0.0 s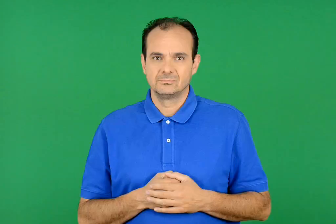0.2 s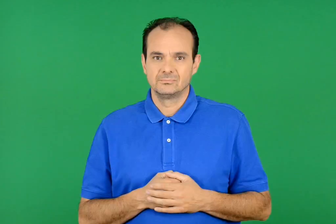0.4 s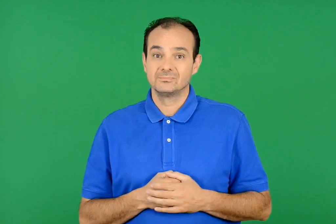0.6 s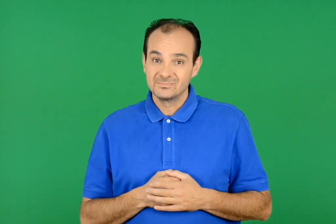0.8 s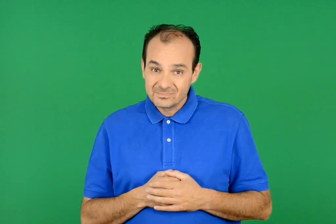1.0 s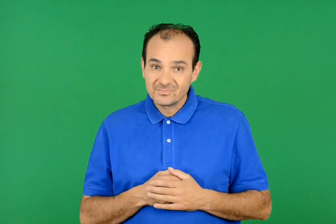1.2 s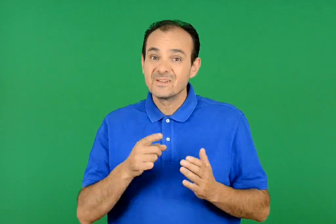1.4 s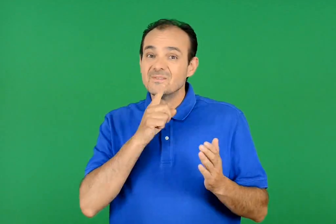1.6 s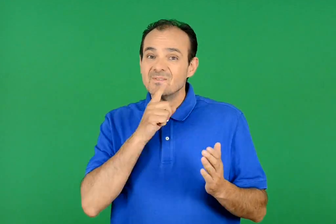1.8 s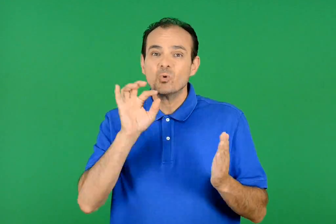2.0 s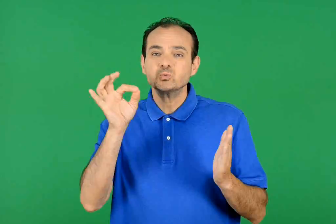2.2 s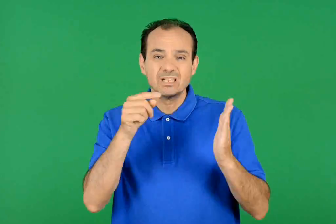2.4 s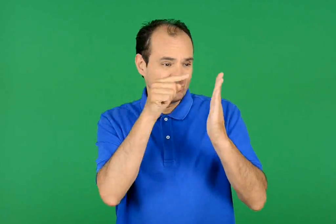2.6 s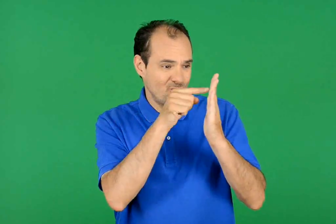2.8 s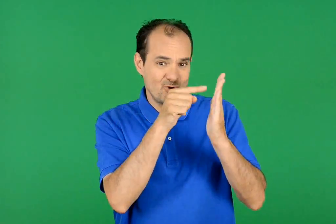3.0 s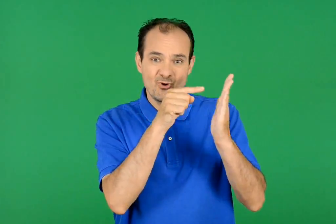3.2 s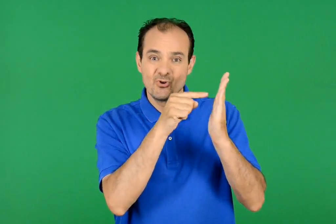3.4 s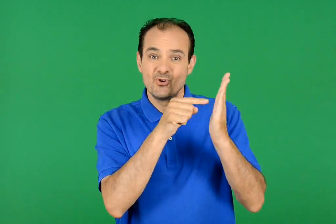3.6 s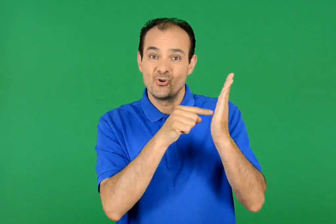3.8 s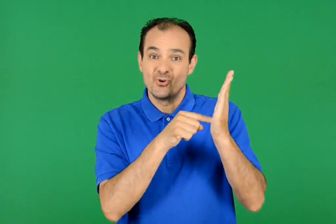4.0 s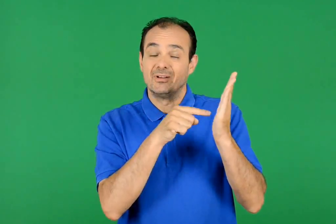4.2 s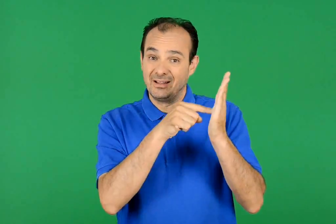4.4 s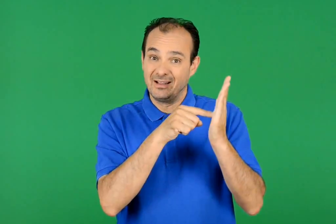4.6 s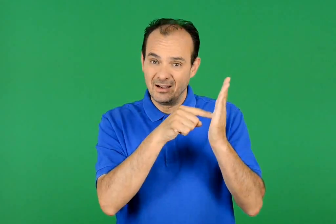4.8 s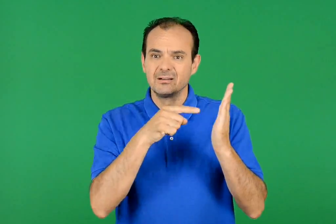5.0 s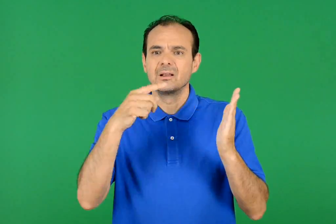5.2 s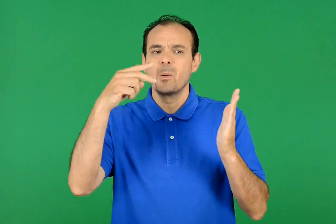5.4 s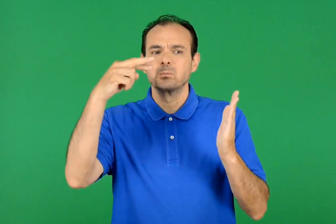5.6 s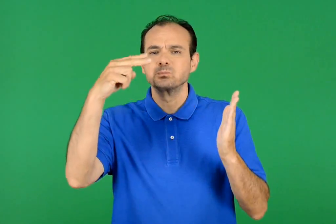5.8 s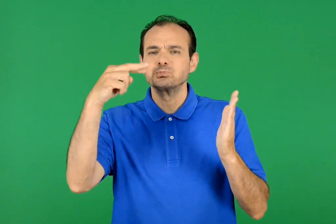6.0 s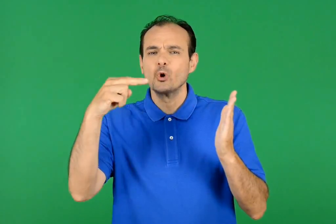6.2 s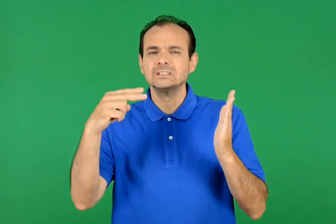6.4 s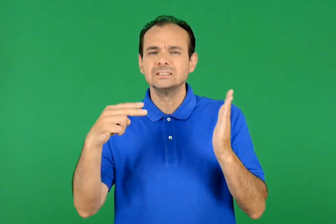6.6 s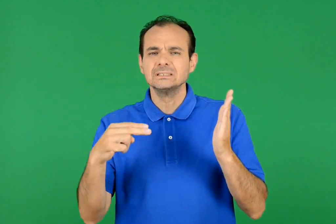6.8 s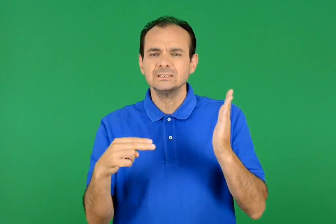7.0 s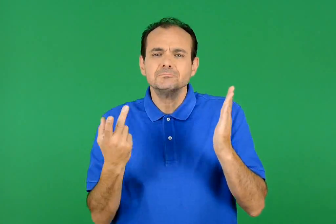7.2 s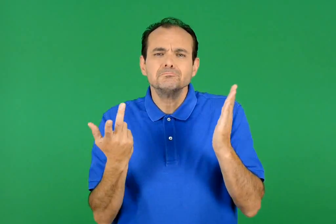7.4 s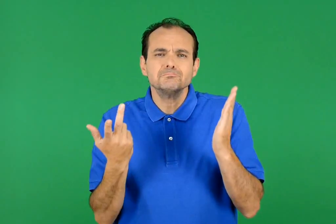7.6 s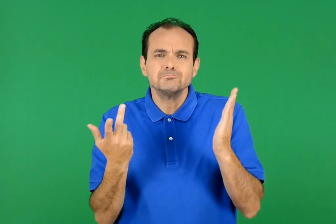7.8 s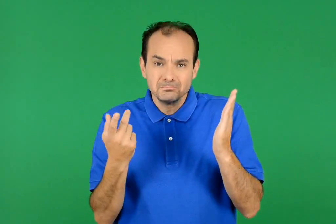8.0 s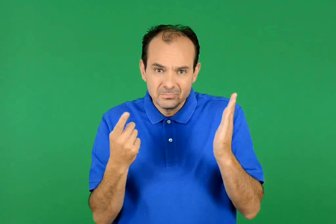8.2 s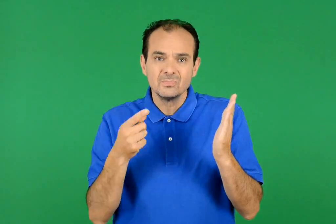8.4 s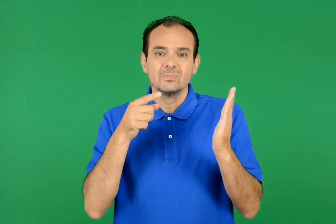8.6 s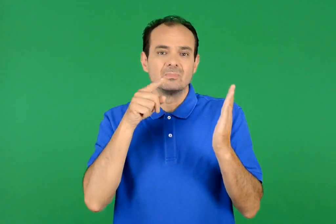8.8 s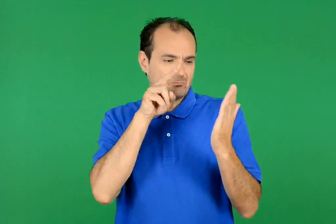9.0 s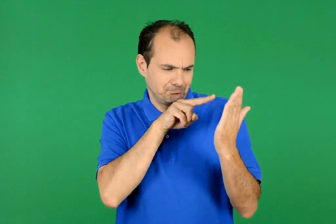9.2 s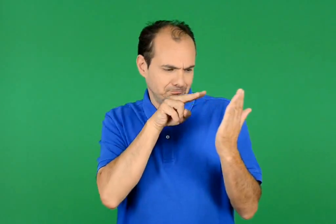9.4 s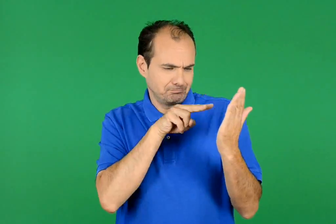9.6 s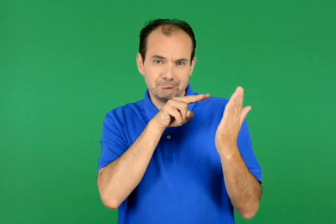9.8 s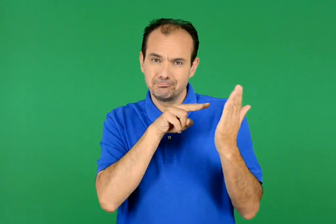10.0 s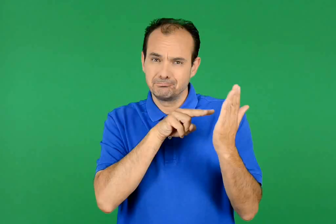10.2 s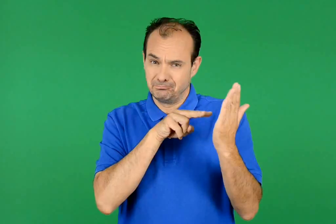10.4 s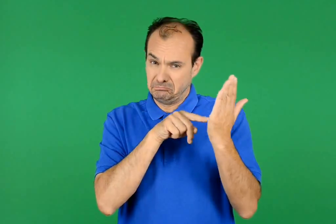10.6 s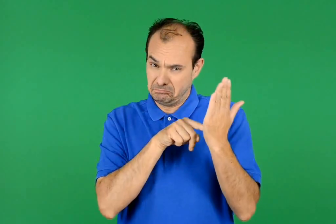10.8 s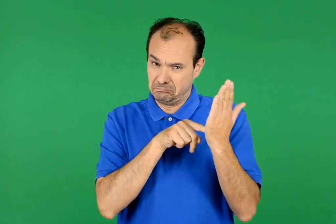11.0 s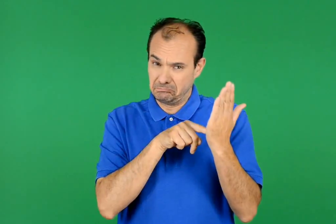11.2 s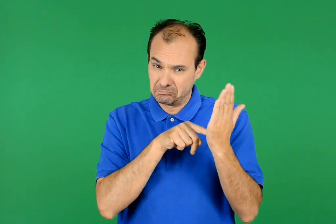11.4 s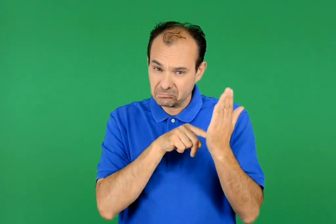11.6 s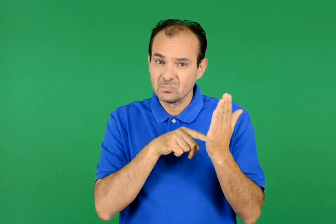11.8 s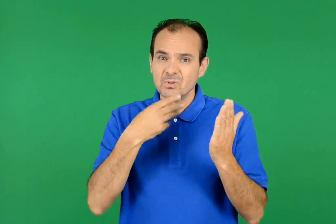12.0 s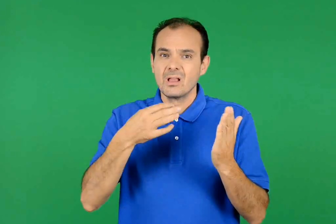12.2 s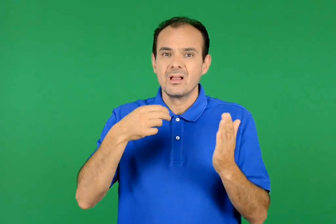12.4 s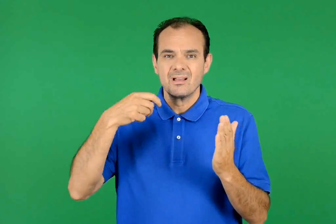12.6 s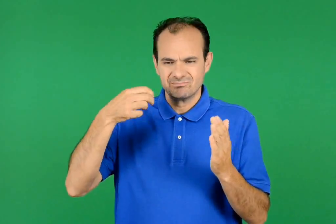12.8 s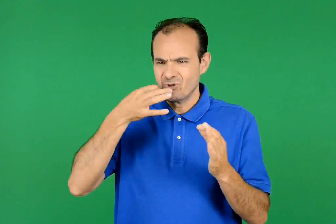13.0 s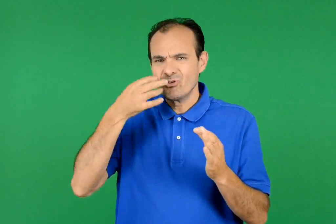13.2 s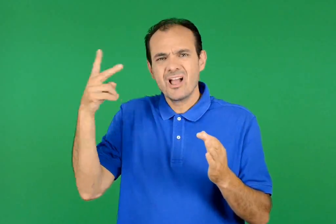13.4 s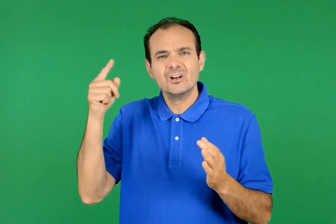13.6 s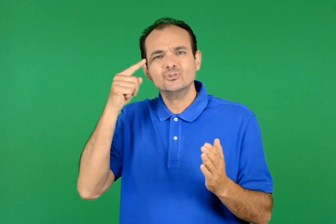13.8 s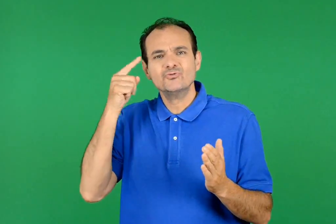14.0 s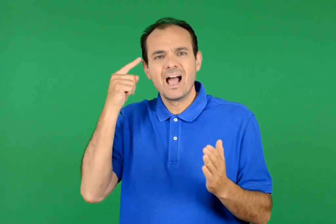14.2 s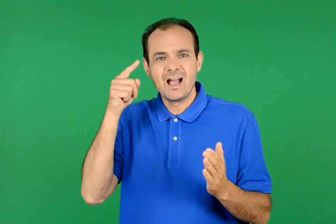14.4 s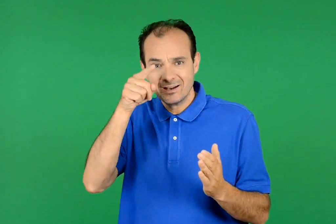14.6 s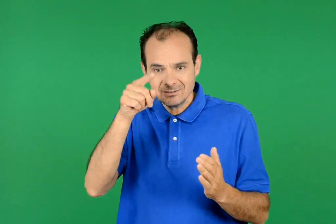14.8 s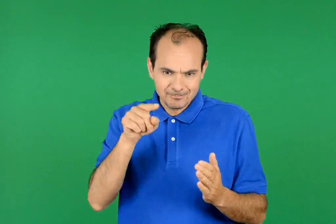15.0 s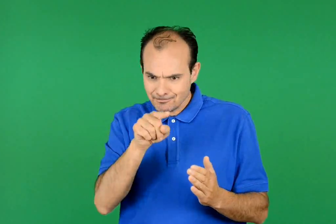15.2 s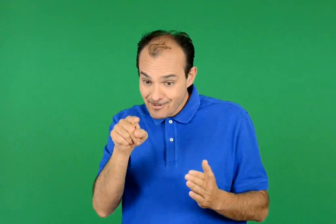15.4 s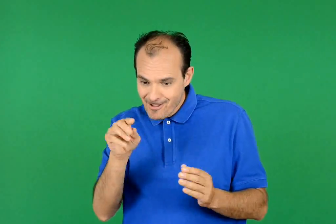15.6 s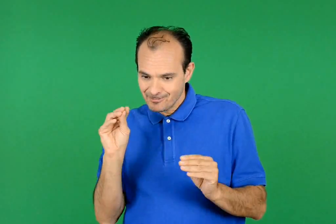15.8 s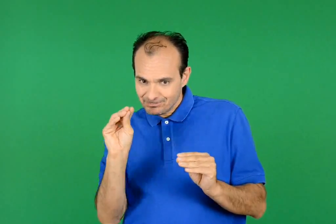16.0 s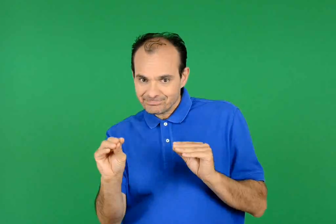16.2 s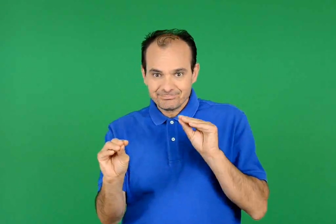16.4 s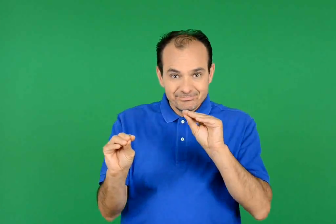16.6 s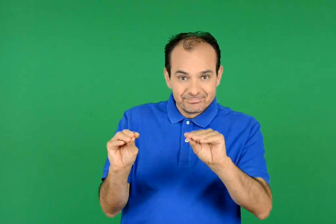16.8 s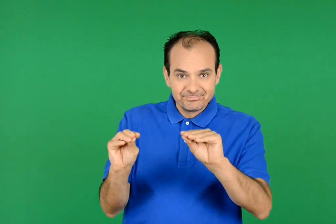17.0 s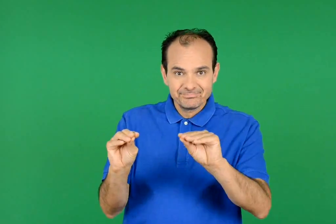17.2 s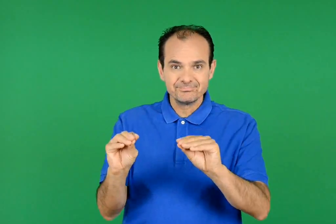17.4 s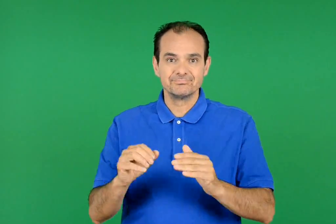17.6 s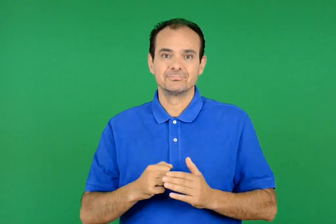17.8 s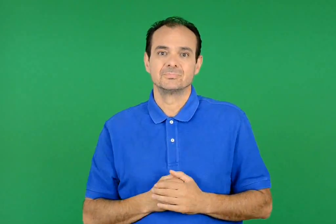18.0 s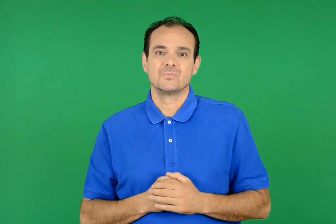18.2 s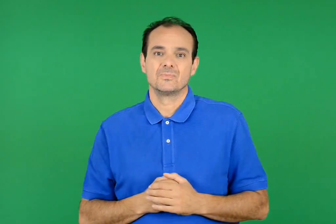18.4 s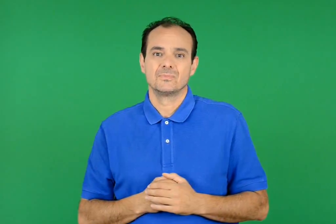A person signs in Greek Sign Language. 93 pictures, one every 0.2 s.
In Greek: παρατήρησε σε ποια πτώση βρίσκονται τα παραπάνω ουσιαστικά και συμπλήρωσε τα λόγια της σοφούλας
